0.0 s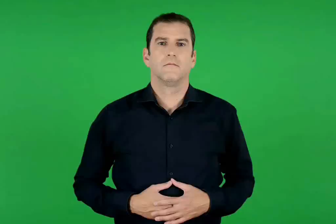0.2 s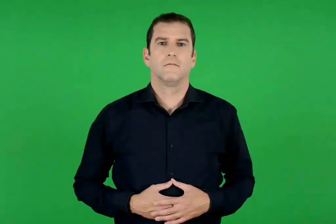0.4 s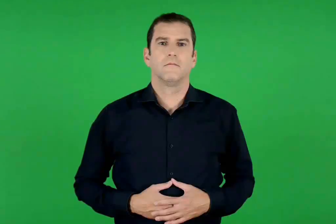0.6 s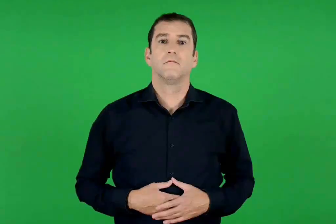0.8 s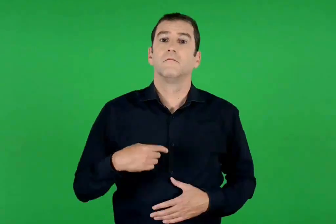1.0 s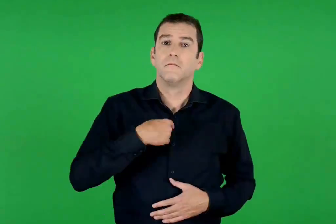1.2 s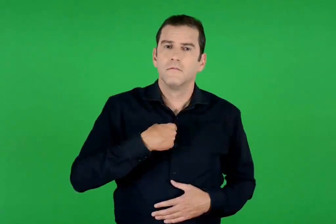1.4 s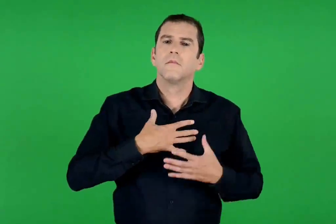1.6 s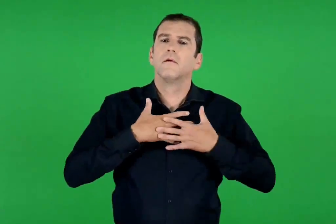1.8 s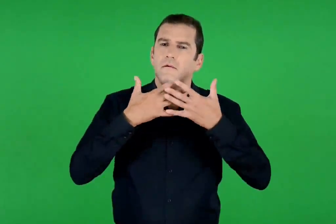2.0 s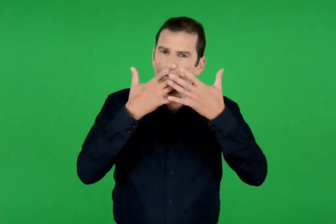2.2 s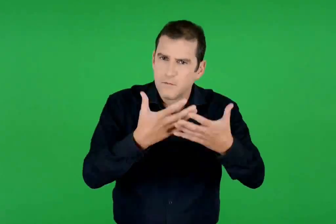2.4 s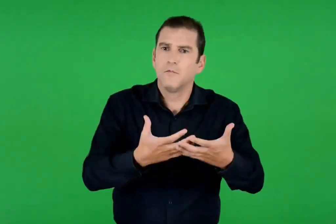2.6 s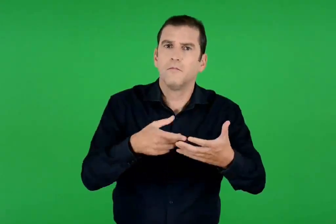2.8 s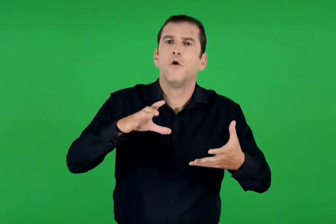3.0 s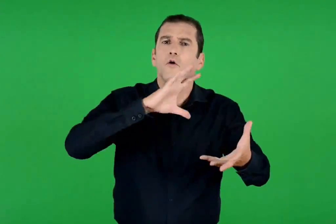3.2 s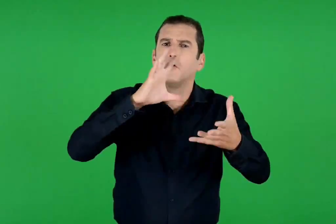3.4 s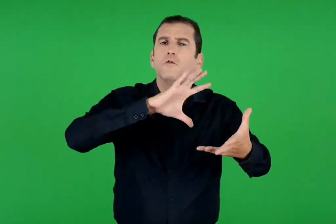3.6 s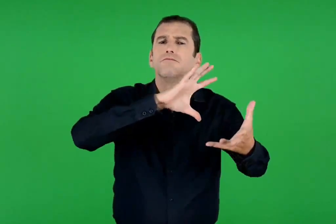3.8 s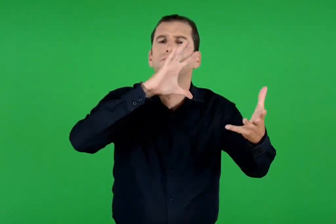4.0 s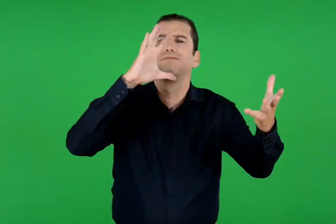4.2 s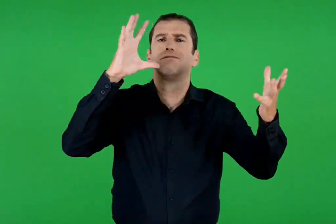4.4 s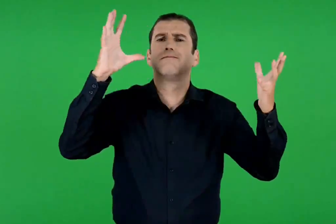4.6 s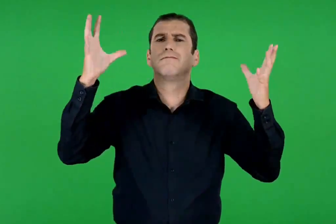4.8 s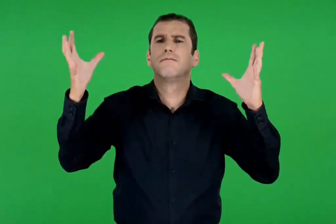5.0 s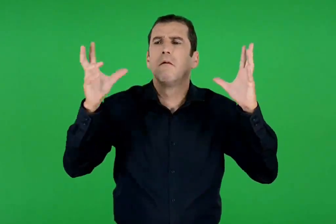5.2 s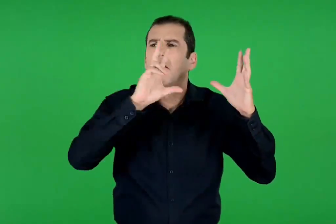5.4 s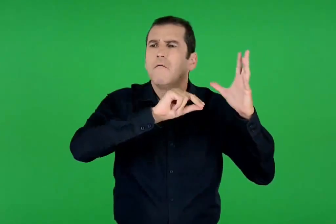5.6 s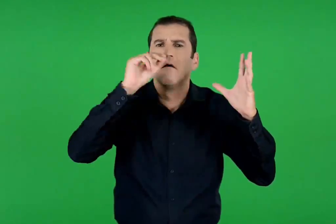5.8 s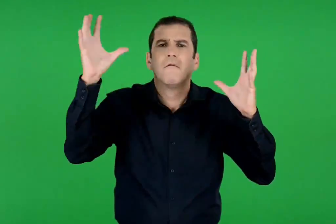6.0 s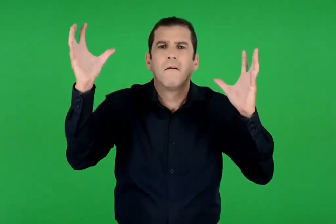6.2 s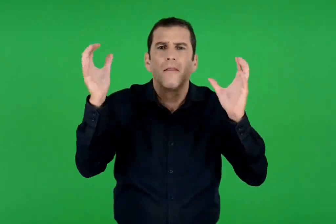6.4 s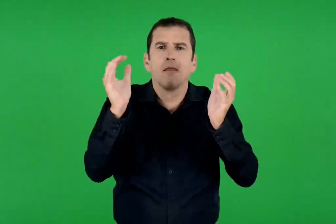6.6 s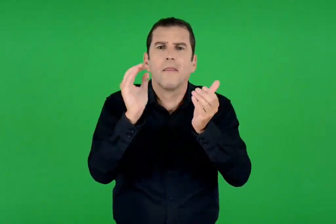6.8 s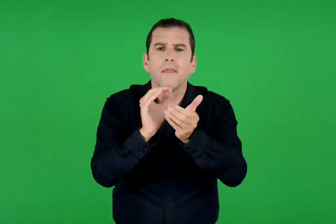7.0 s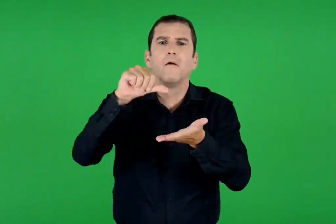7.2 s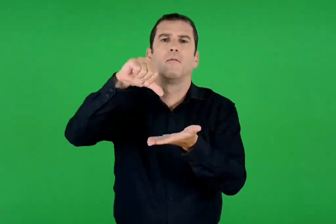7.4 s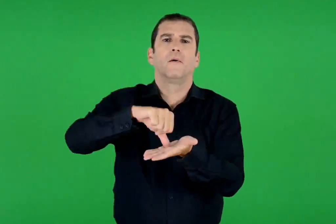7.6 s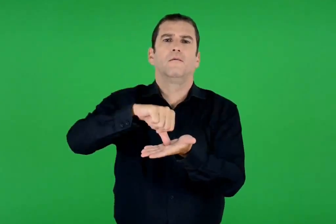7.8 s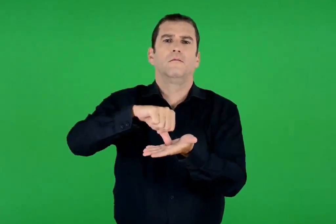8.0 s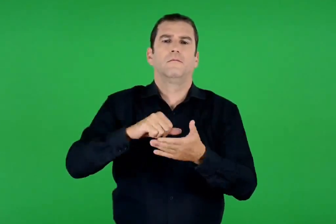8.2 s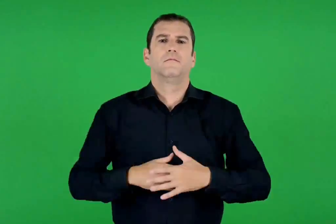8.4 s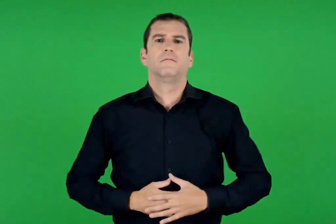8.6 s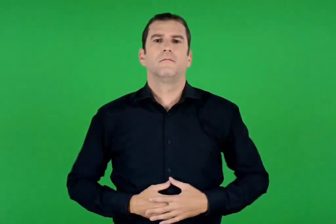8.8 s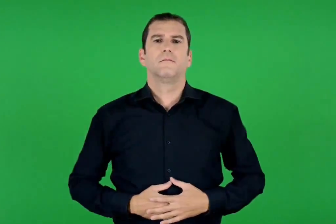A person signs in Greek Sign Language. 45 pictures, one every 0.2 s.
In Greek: σε αγαπώ κι ο απέραντος κόσμος πόσο μοιάζει με μικρή πολιτεία
